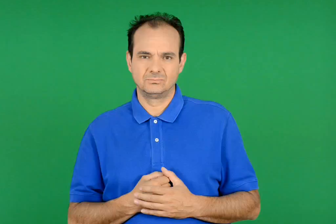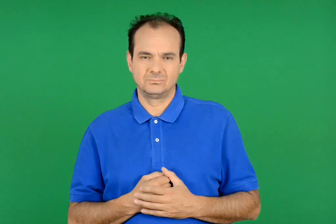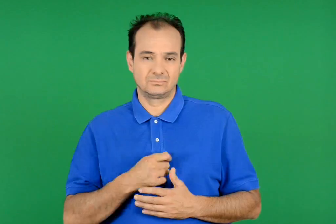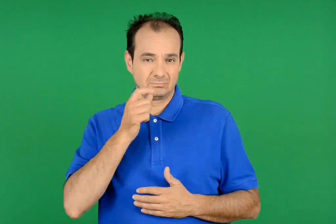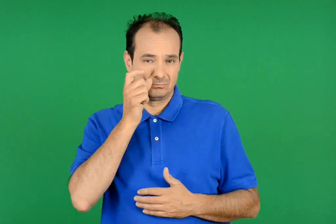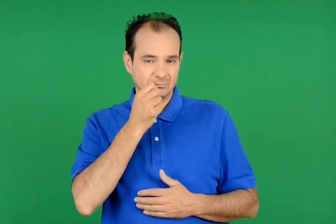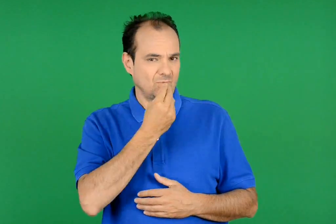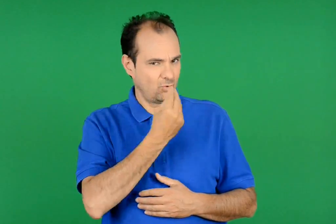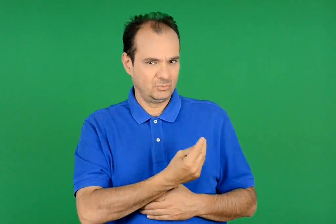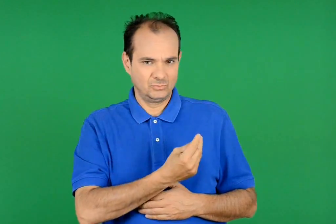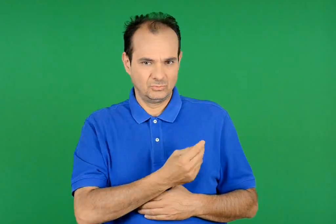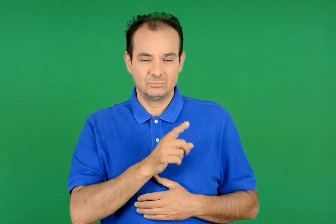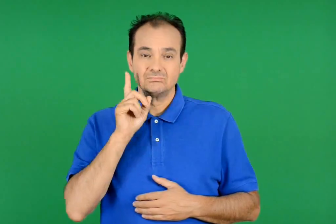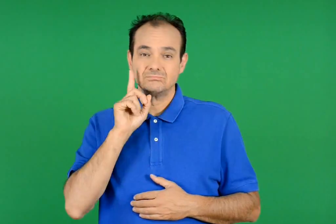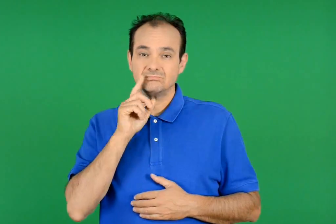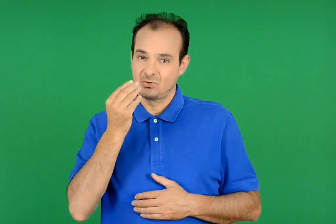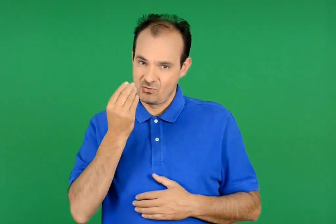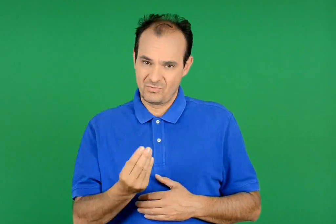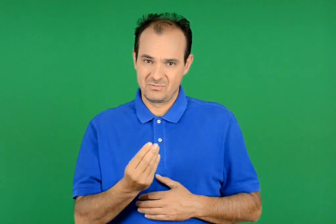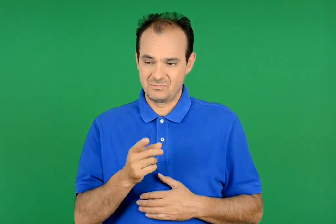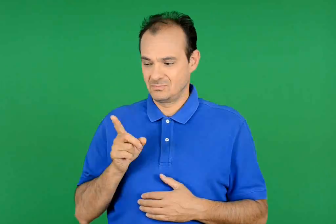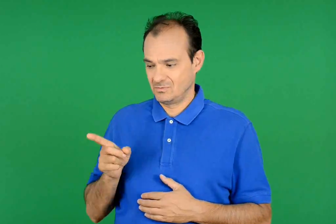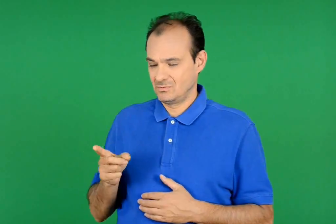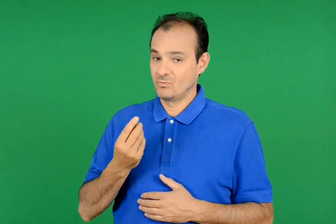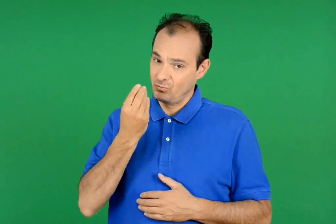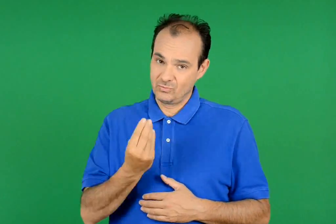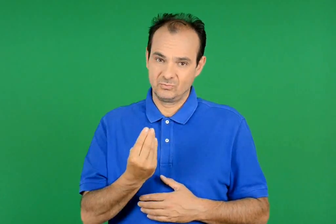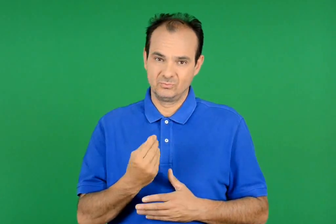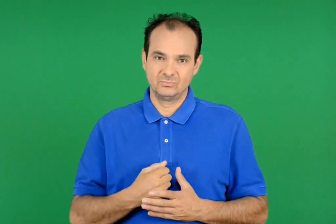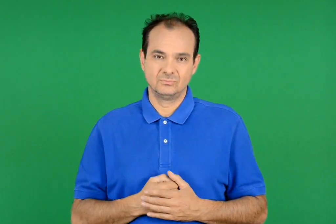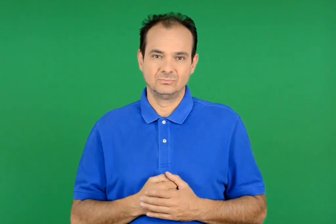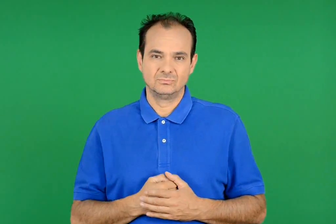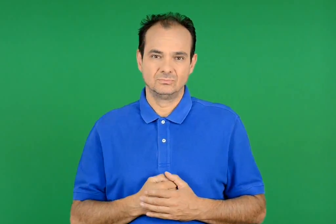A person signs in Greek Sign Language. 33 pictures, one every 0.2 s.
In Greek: ωραίος α ο
